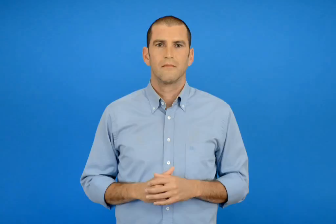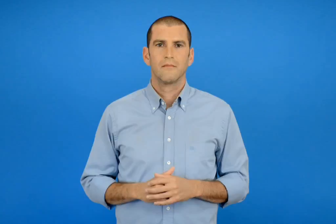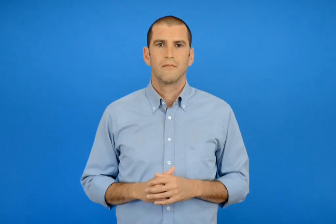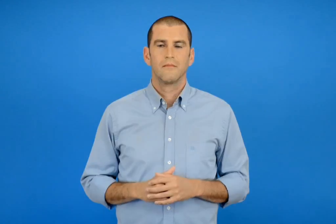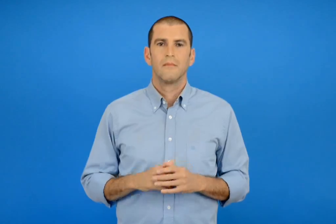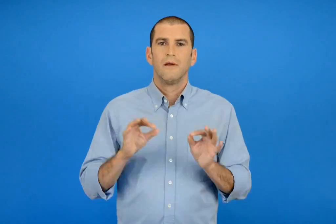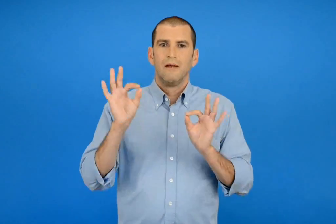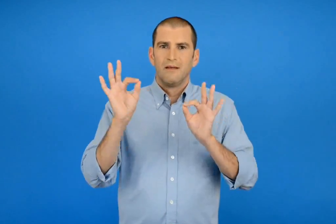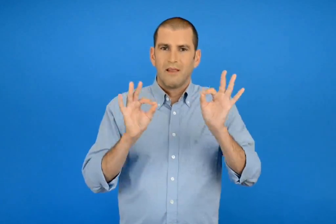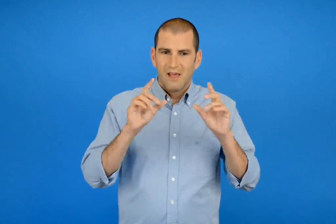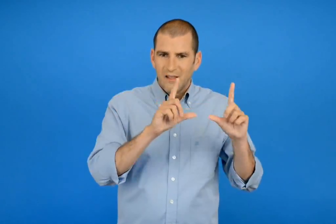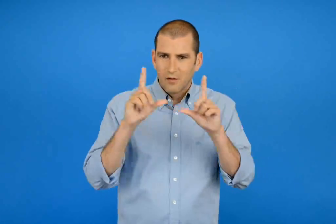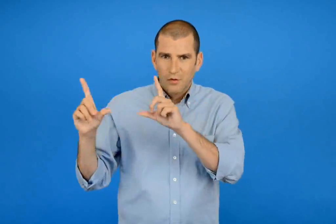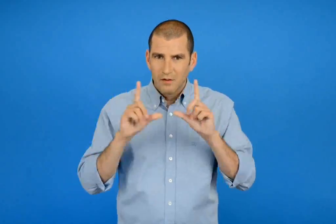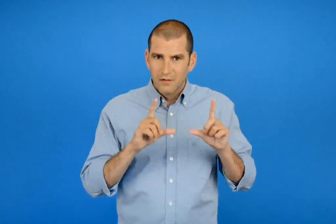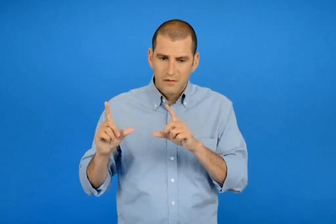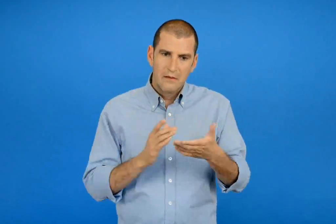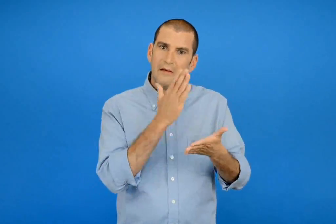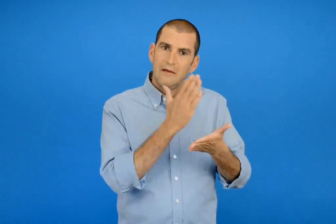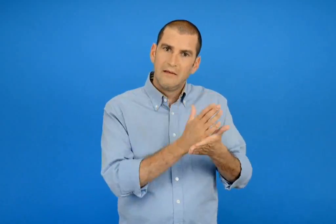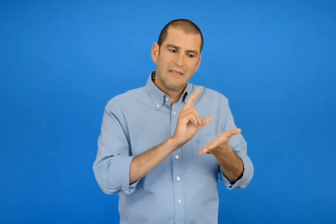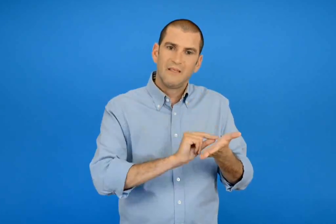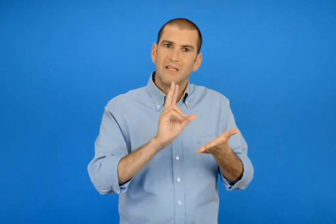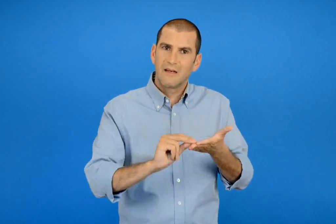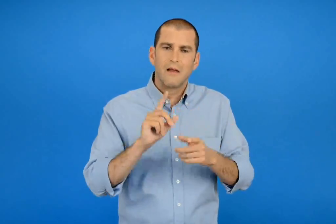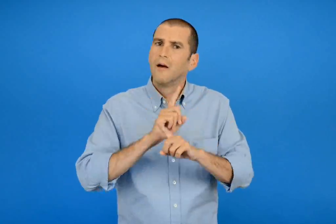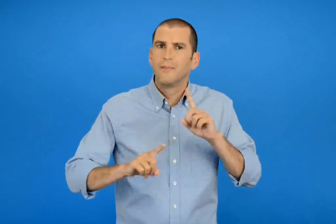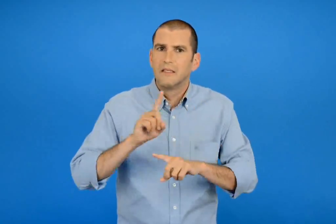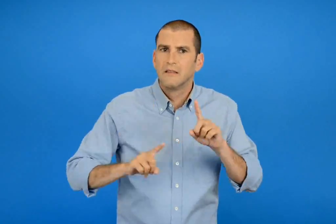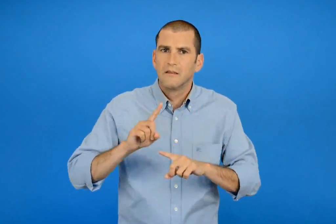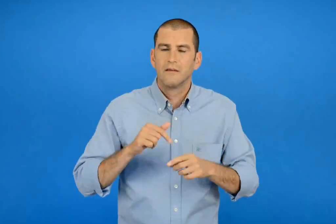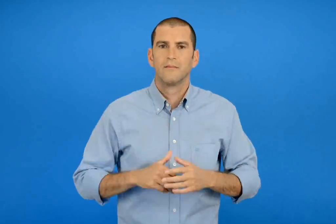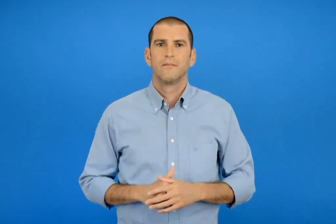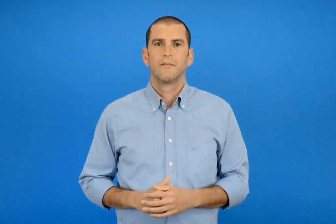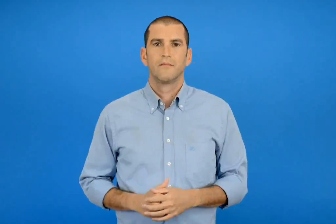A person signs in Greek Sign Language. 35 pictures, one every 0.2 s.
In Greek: ποιές φιγούρες είναι συμμετρικές ;
